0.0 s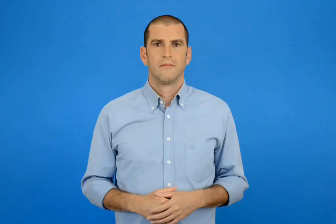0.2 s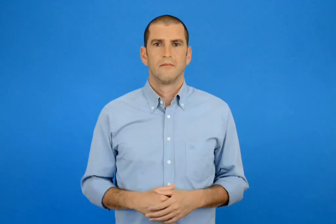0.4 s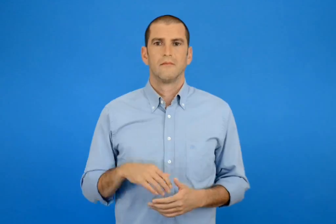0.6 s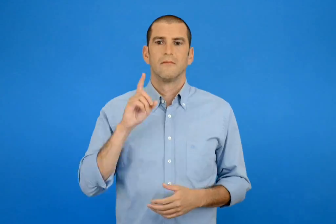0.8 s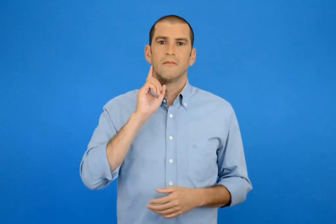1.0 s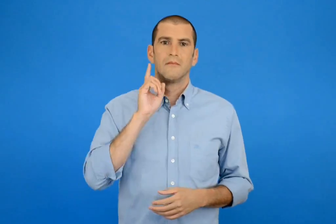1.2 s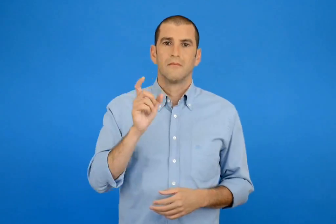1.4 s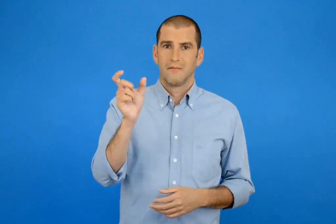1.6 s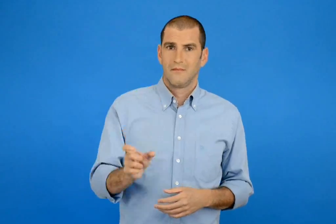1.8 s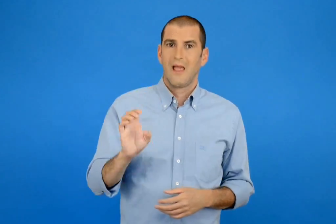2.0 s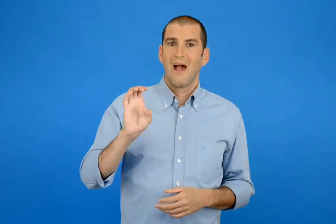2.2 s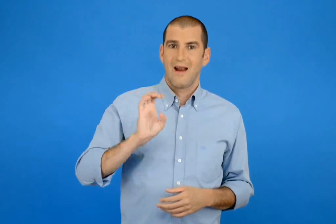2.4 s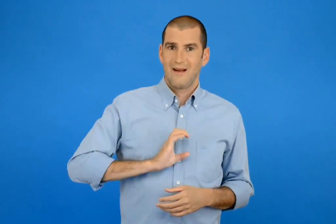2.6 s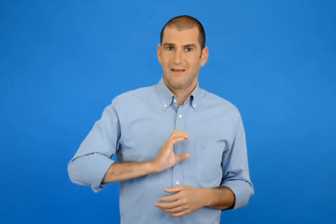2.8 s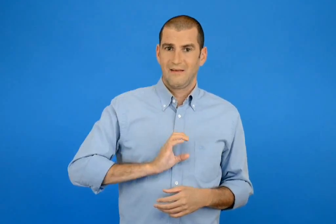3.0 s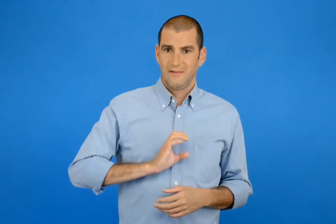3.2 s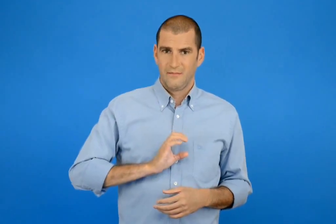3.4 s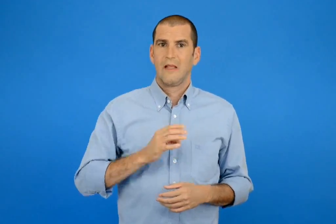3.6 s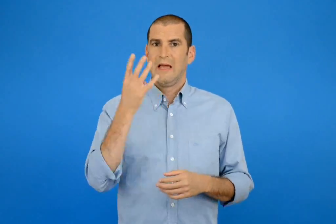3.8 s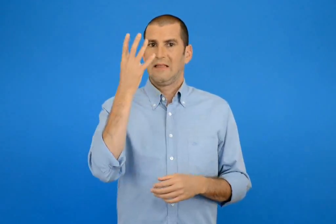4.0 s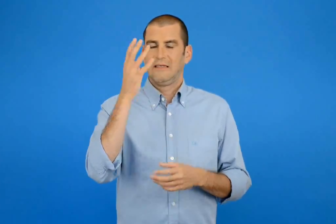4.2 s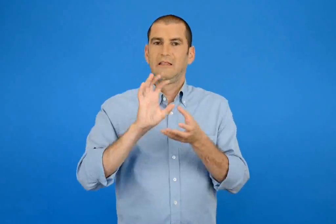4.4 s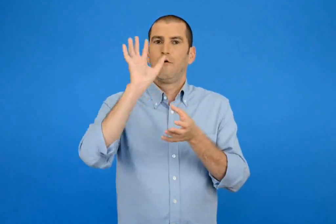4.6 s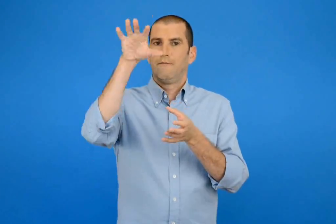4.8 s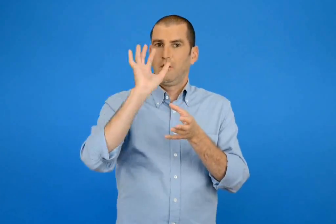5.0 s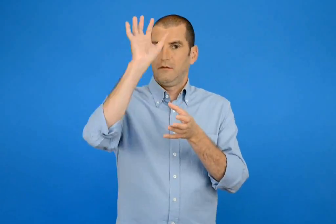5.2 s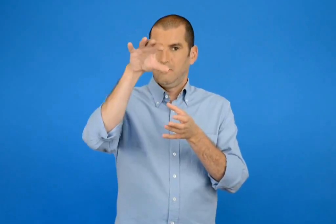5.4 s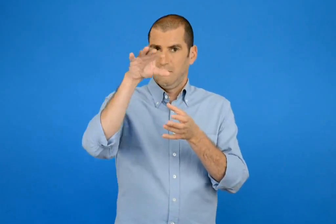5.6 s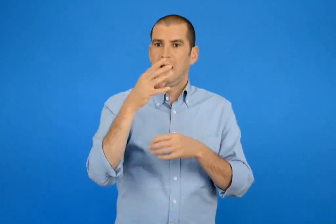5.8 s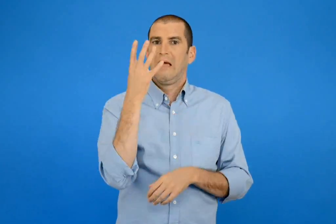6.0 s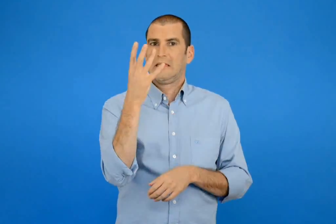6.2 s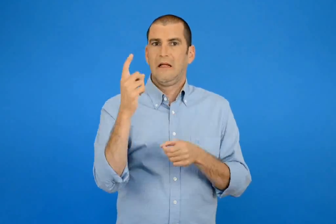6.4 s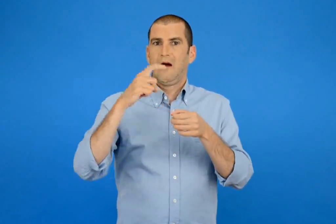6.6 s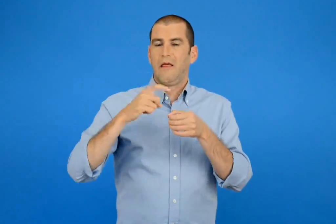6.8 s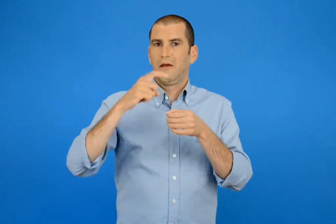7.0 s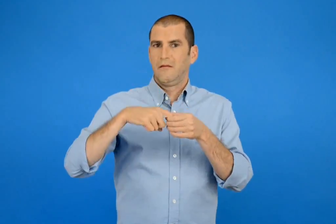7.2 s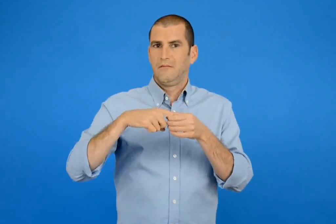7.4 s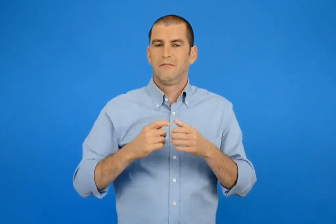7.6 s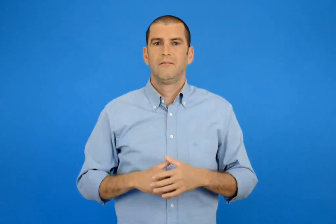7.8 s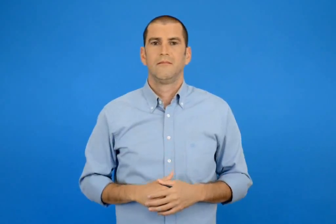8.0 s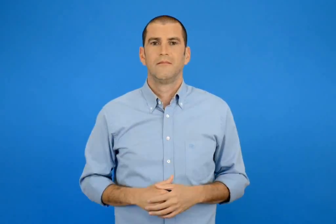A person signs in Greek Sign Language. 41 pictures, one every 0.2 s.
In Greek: η ελένη έριξε 4 βολές και έβαλε 4 καλαθιά
